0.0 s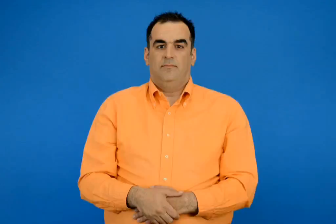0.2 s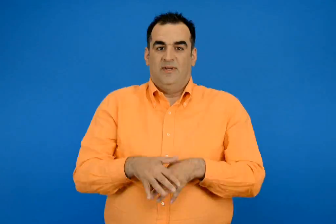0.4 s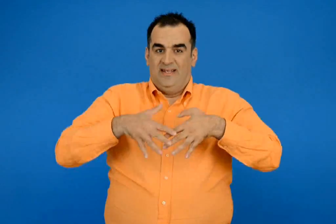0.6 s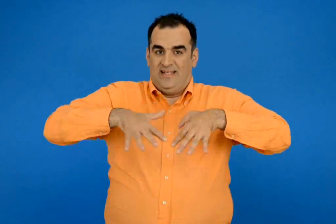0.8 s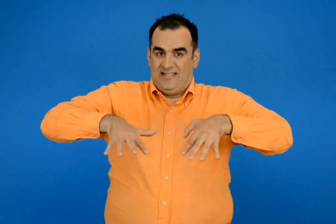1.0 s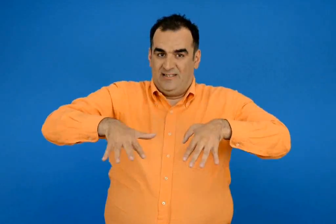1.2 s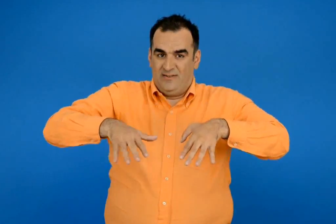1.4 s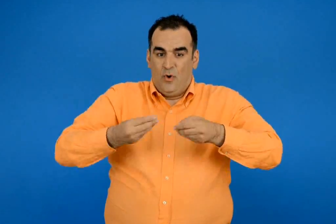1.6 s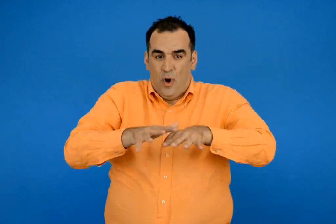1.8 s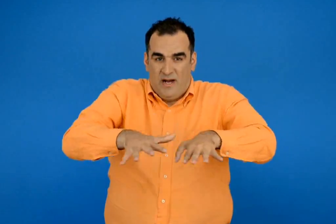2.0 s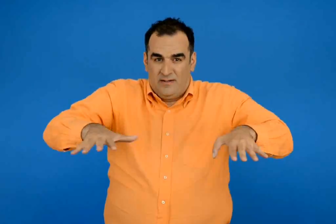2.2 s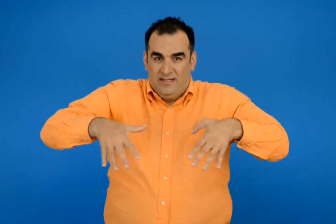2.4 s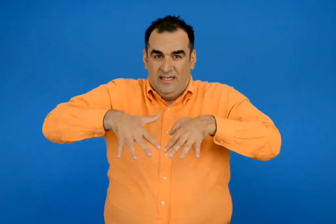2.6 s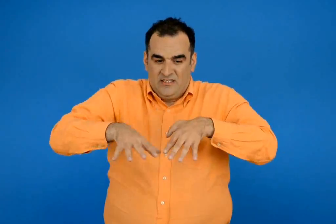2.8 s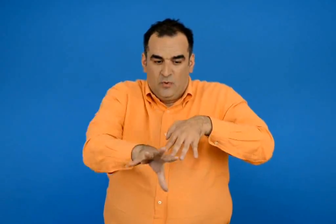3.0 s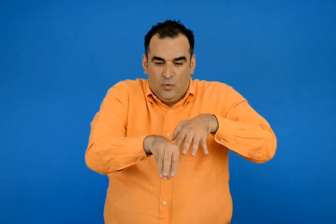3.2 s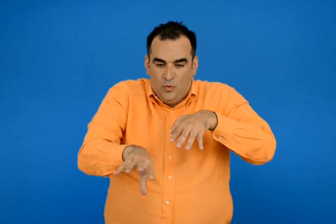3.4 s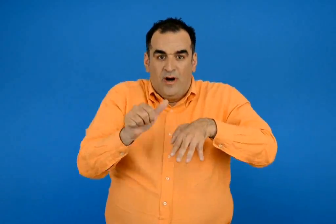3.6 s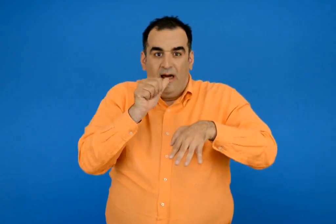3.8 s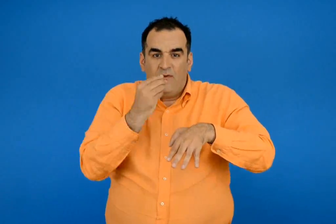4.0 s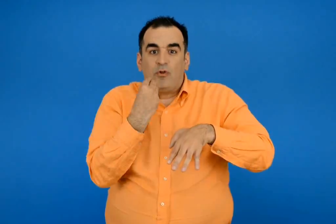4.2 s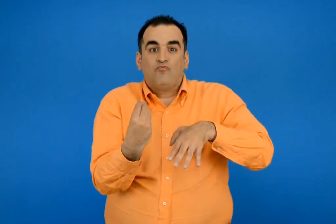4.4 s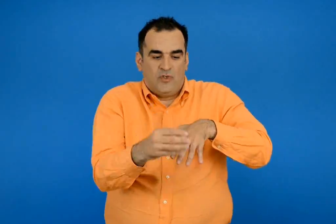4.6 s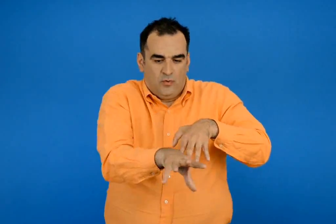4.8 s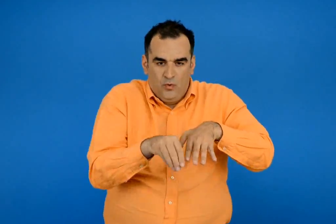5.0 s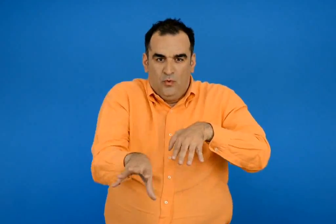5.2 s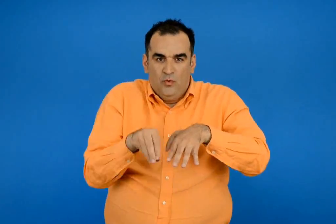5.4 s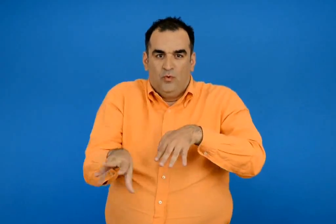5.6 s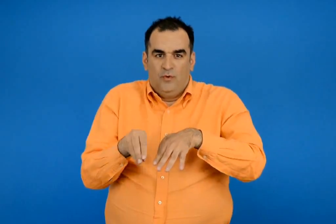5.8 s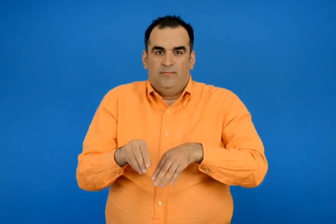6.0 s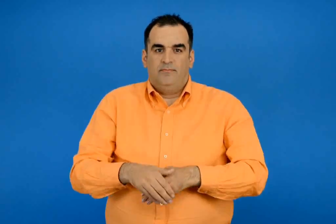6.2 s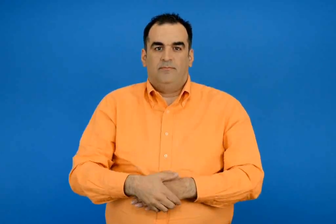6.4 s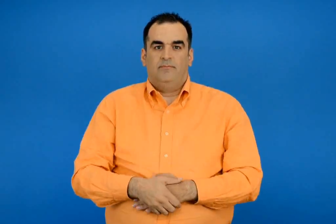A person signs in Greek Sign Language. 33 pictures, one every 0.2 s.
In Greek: οι ρίζες ρουφούν το νερό και θρεπτικές ουσίες από το χώμα
